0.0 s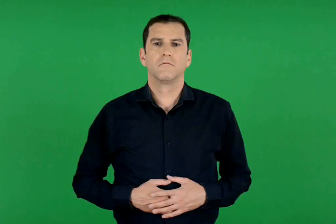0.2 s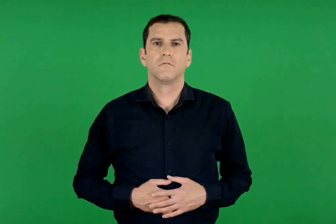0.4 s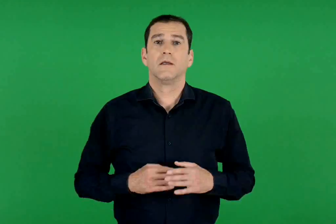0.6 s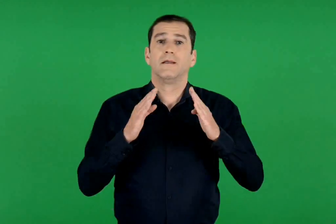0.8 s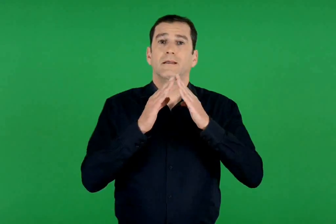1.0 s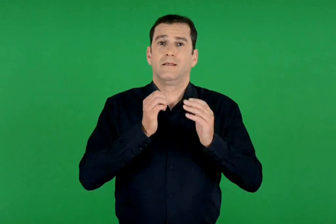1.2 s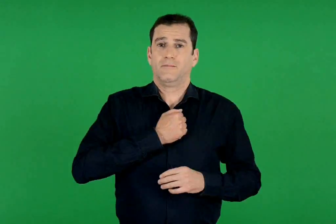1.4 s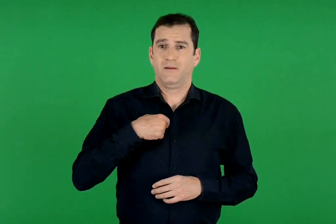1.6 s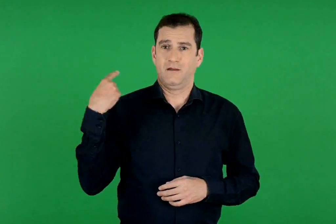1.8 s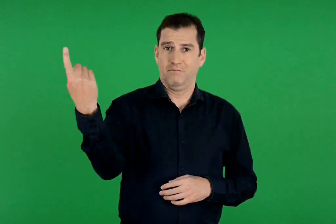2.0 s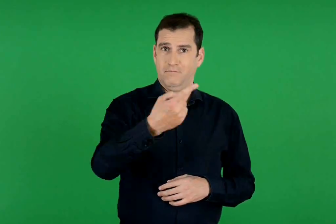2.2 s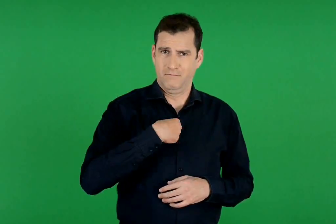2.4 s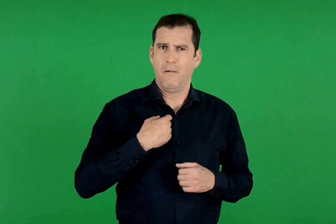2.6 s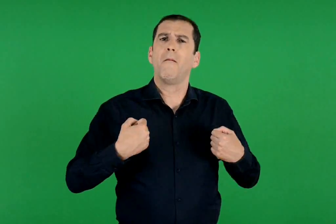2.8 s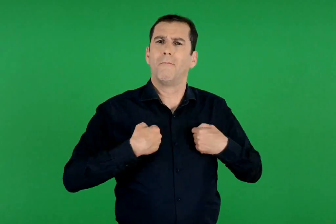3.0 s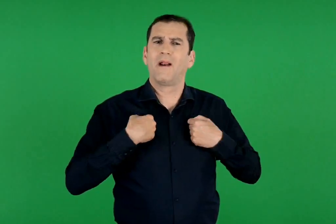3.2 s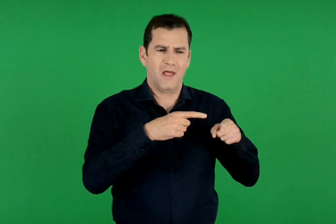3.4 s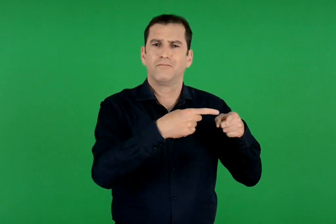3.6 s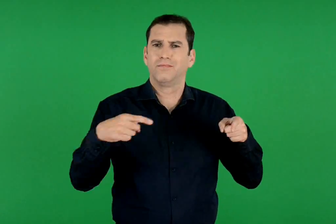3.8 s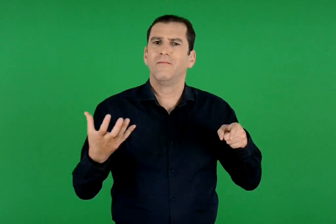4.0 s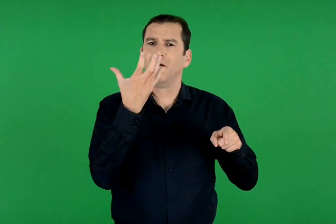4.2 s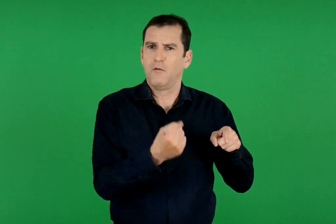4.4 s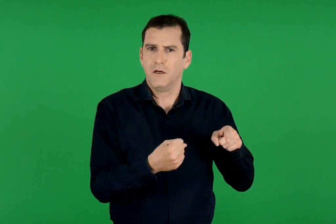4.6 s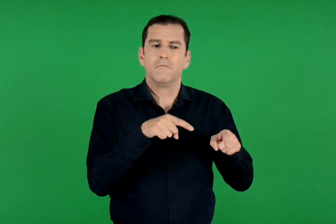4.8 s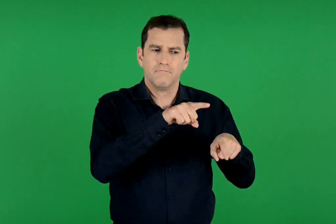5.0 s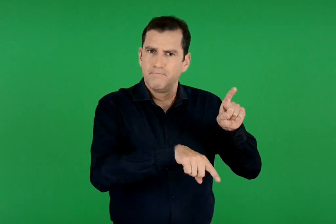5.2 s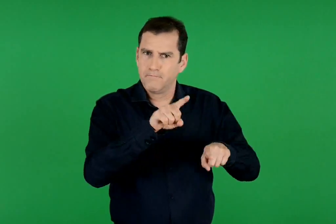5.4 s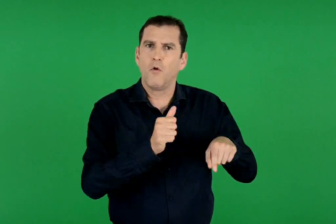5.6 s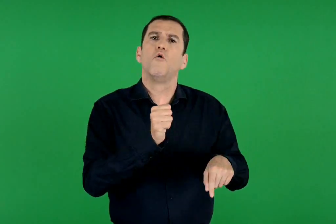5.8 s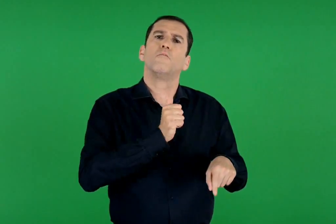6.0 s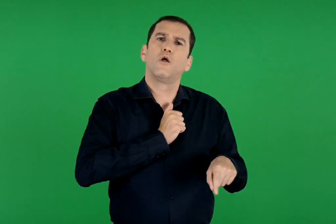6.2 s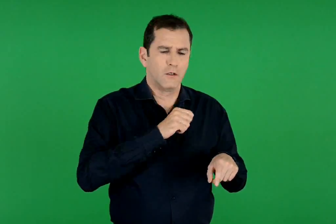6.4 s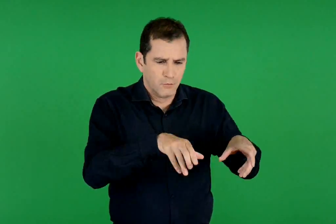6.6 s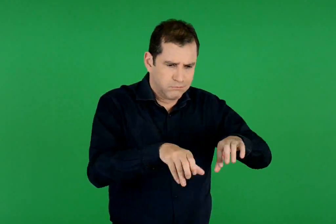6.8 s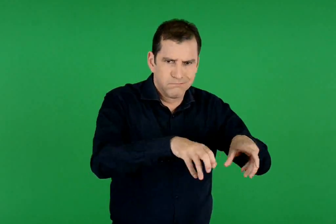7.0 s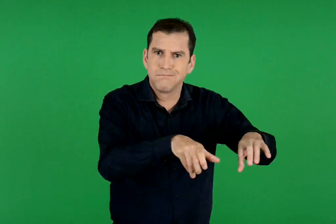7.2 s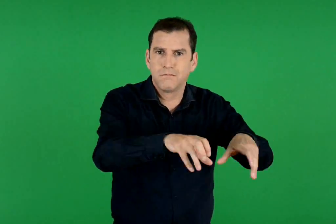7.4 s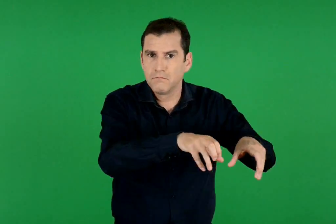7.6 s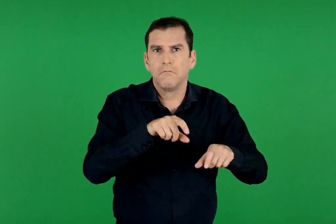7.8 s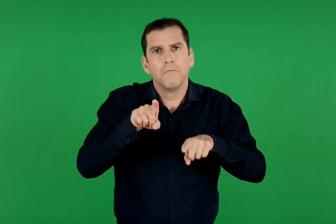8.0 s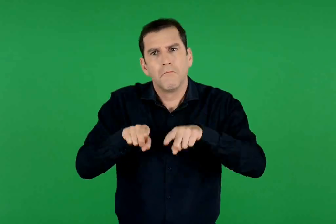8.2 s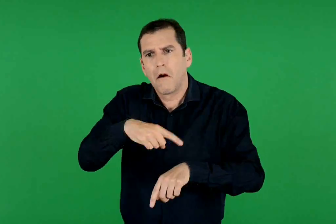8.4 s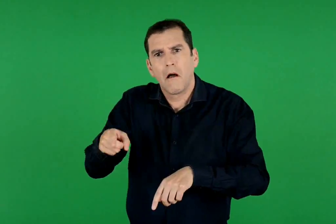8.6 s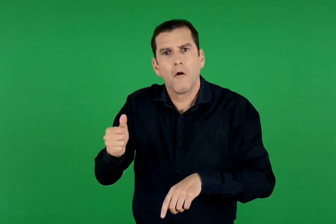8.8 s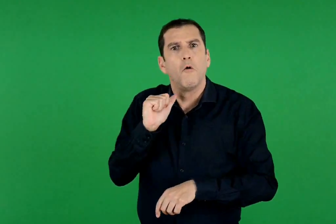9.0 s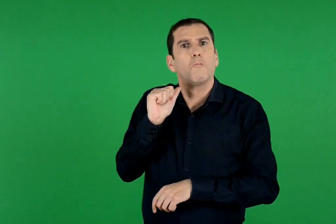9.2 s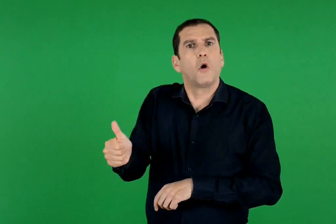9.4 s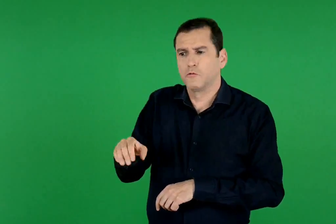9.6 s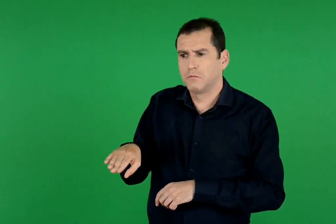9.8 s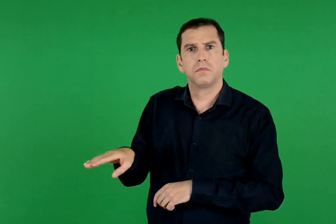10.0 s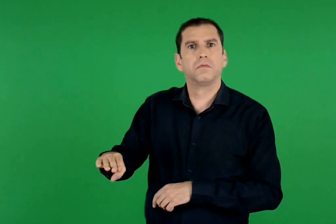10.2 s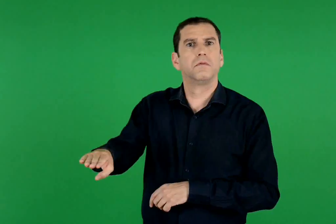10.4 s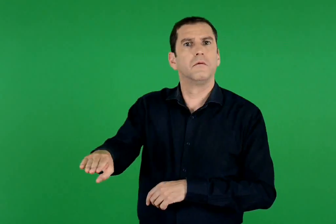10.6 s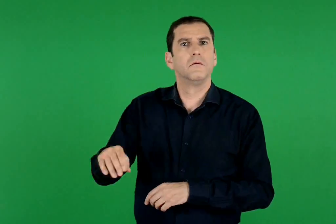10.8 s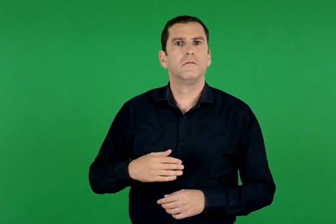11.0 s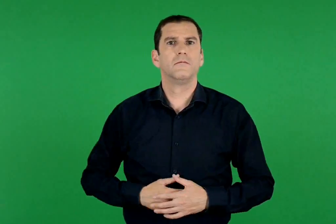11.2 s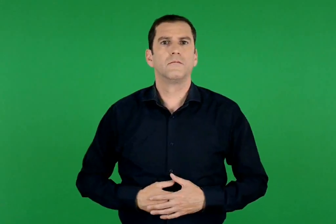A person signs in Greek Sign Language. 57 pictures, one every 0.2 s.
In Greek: από τα παιχνίδια που έχουμε στο σπίτι μας , άλλα τα μετακινούμε εμείς και άλλα μπορούν να κινηθούν από μόνα τους
